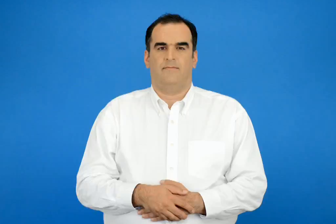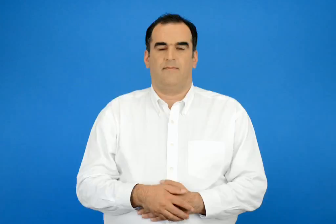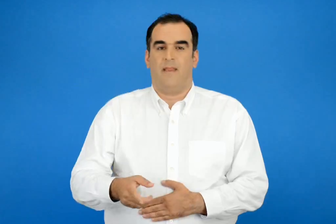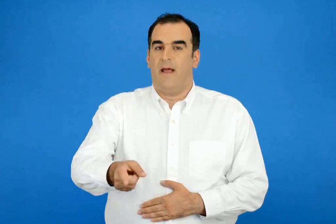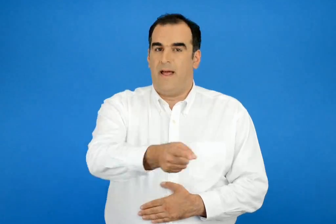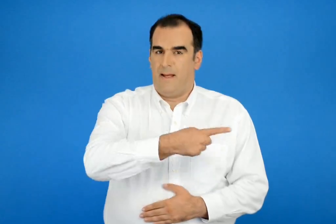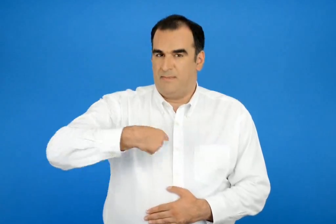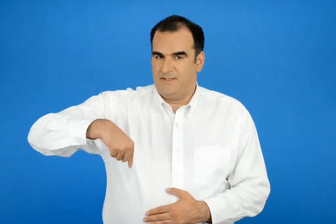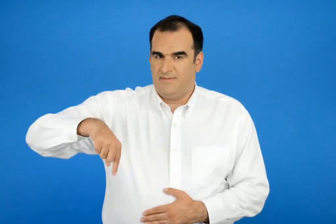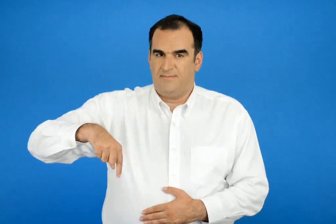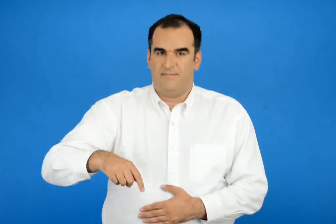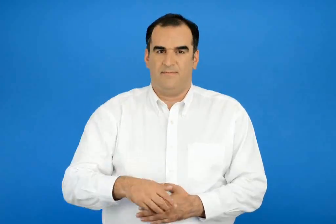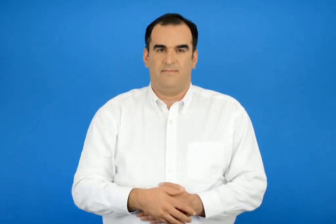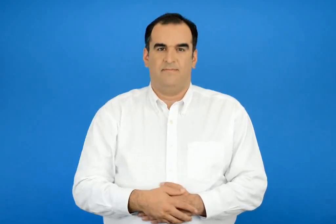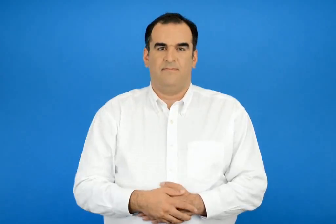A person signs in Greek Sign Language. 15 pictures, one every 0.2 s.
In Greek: εμείς
